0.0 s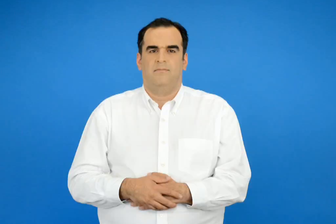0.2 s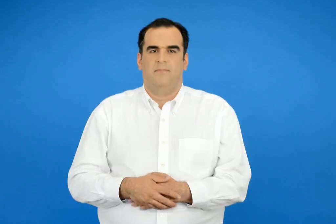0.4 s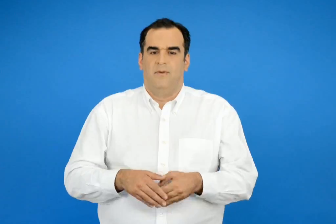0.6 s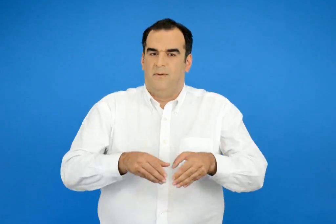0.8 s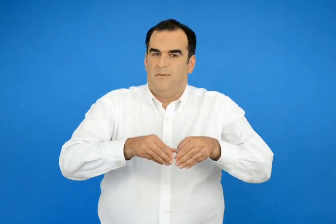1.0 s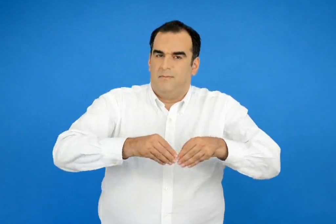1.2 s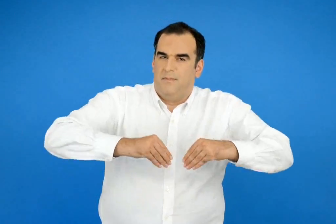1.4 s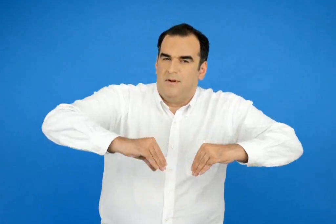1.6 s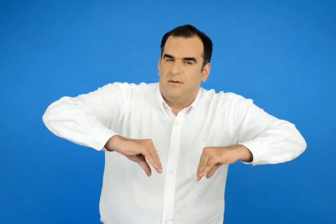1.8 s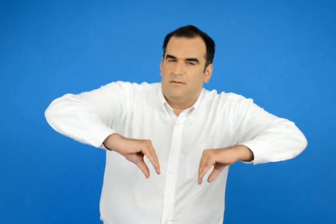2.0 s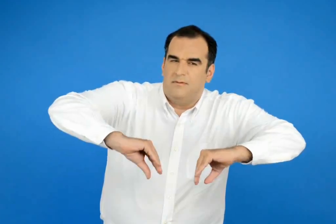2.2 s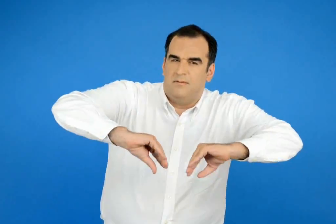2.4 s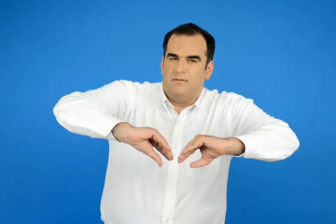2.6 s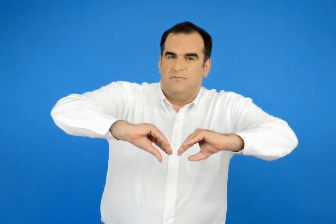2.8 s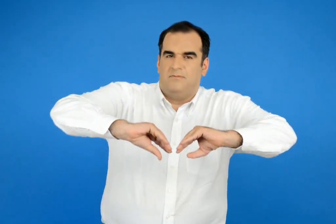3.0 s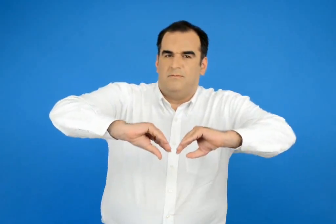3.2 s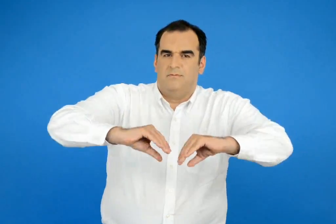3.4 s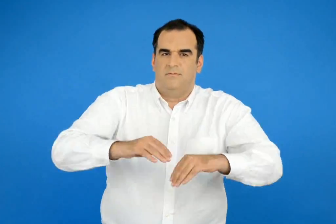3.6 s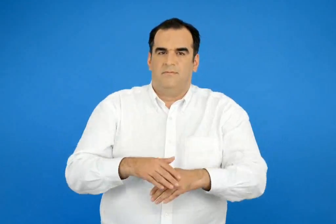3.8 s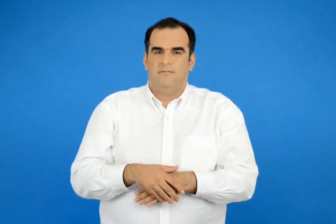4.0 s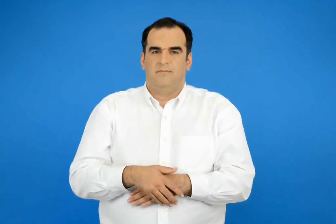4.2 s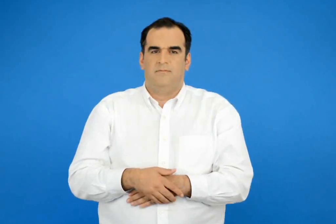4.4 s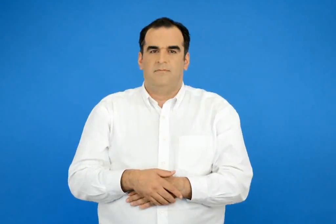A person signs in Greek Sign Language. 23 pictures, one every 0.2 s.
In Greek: πήλινος
